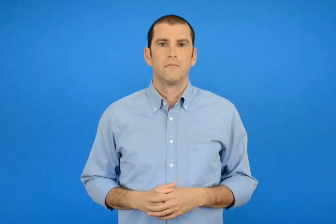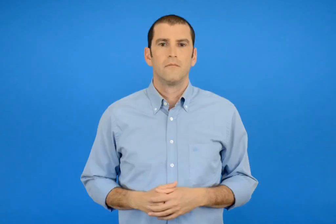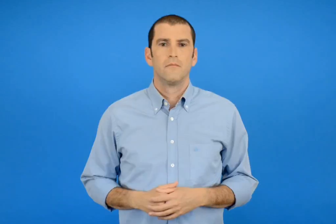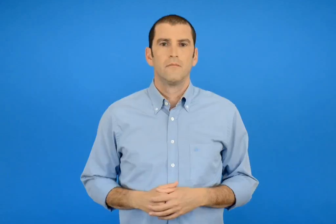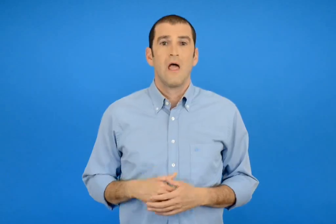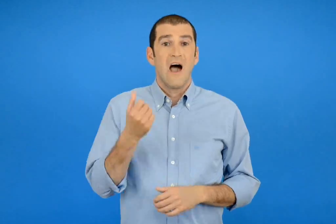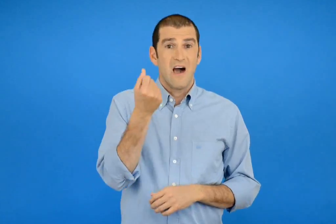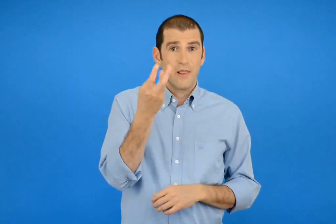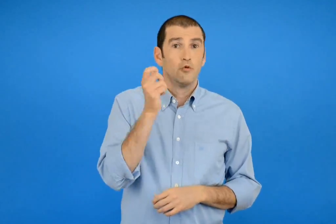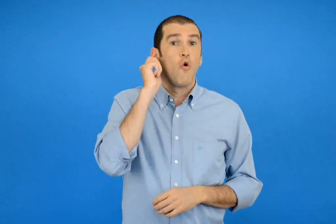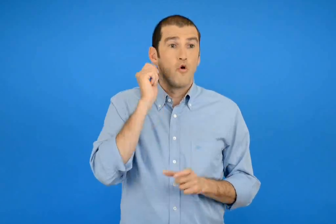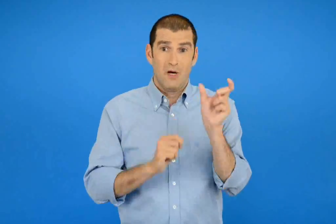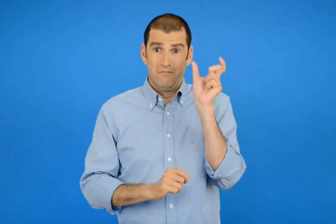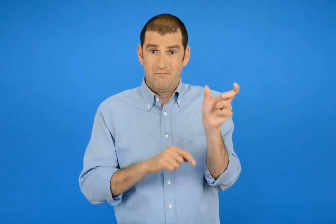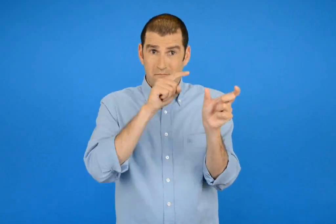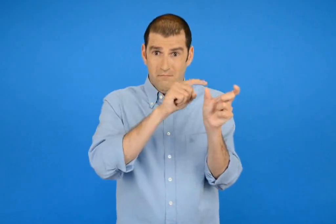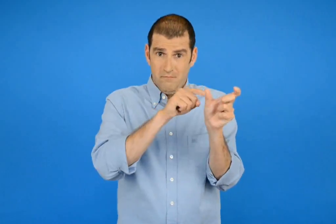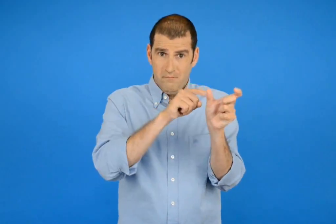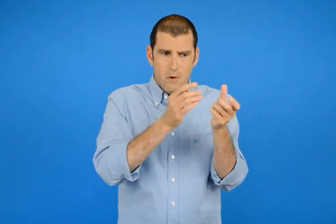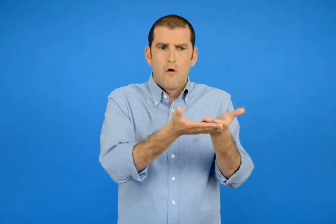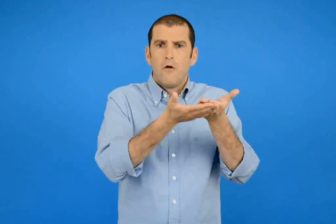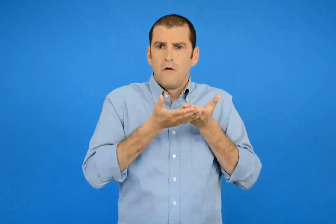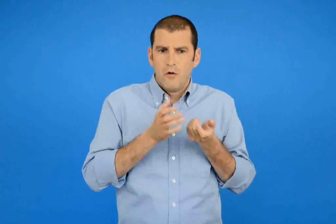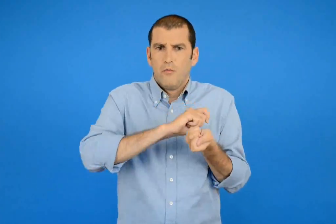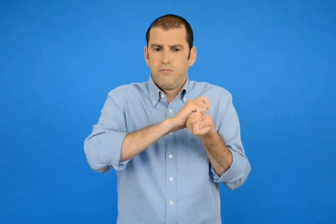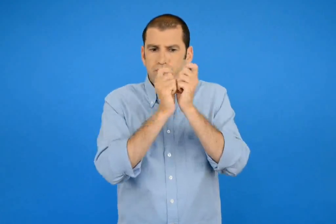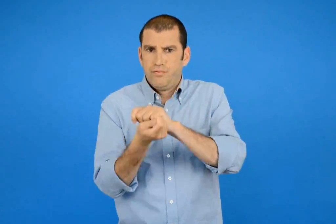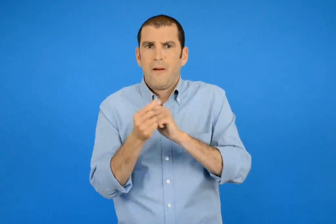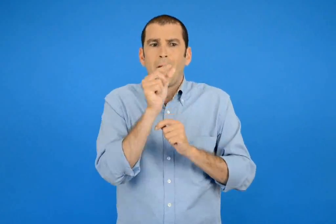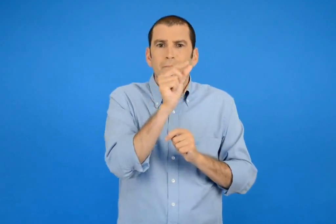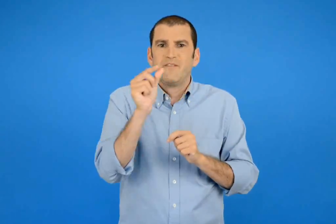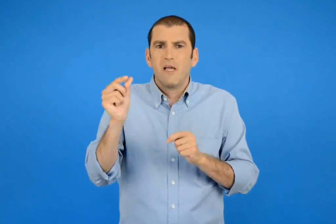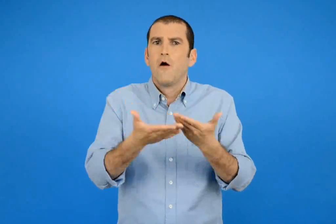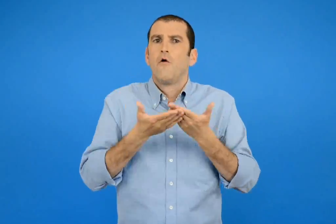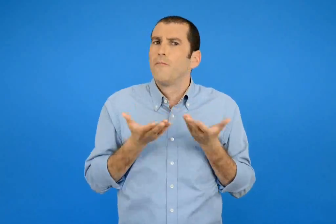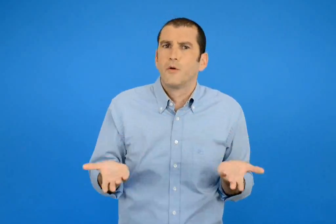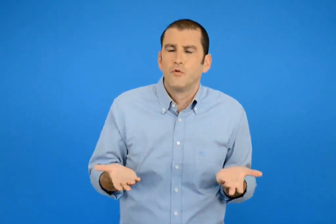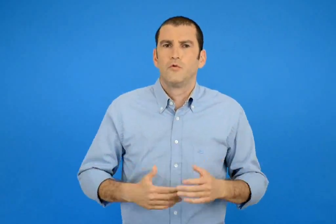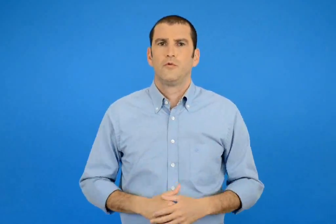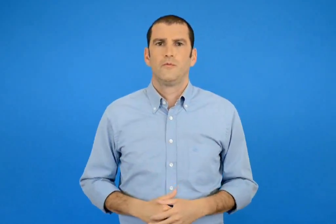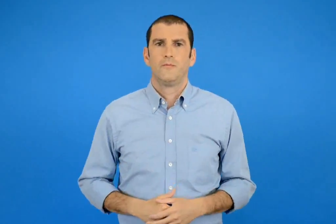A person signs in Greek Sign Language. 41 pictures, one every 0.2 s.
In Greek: πως μας βοηθάει το όνομα ενός αριθμού να τον γράψουμε με ψηφιά ;
